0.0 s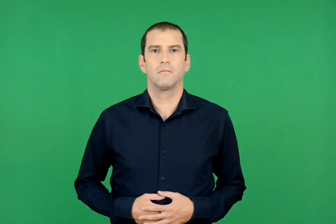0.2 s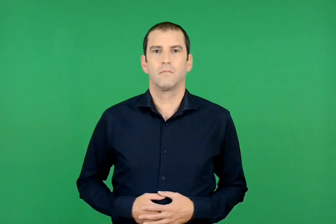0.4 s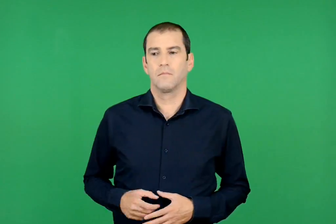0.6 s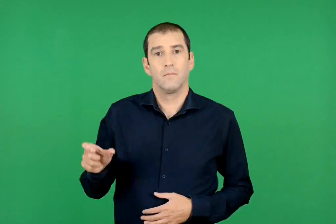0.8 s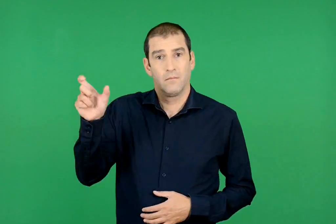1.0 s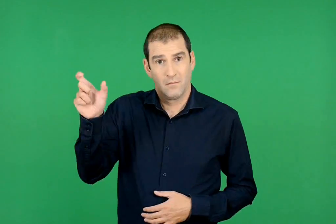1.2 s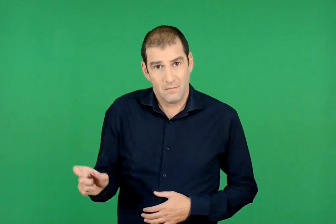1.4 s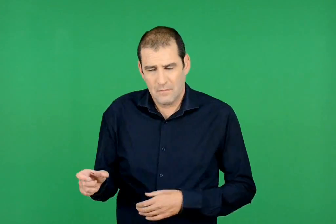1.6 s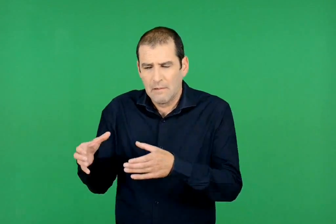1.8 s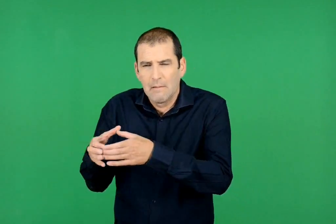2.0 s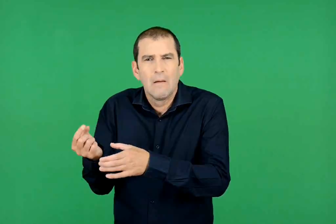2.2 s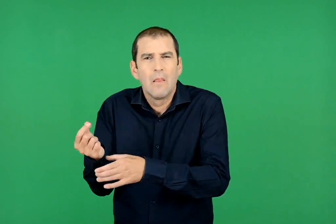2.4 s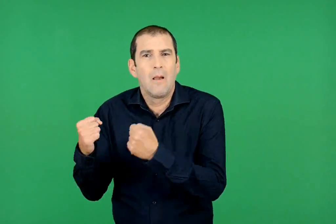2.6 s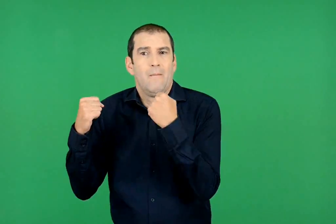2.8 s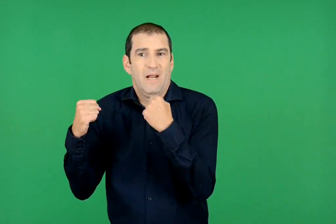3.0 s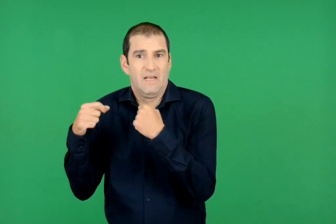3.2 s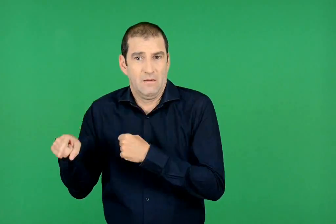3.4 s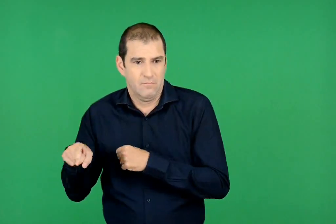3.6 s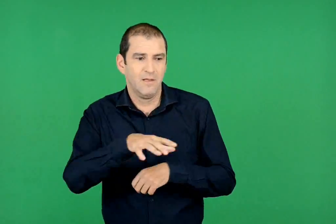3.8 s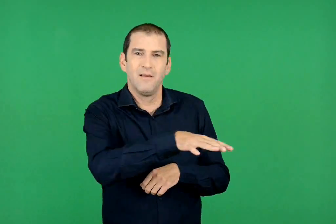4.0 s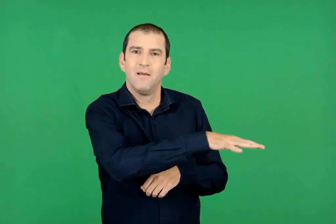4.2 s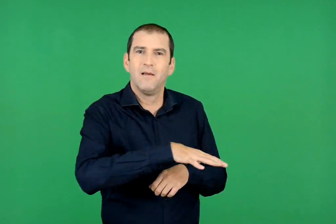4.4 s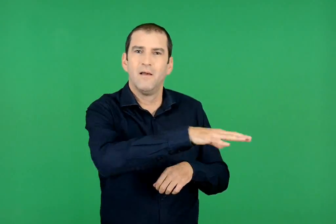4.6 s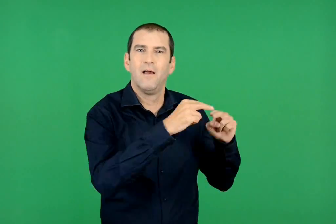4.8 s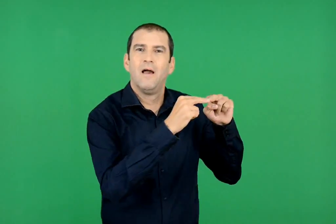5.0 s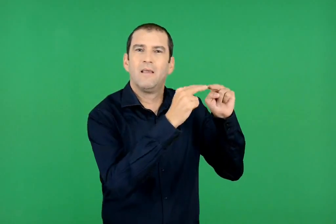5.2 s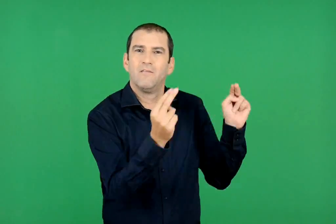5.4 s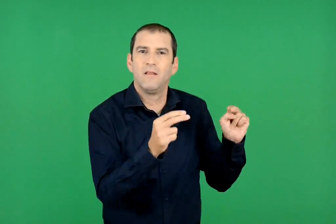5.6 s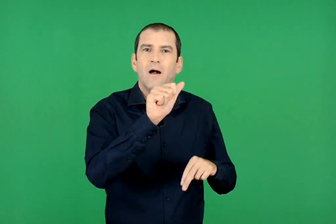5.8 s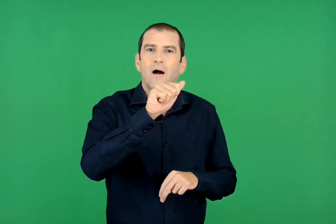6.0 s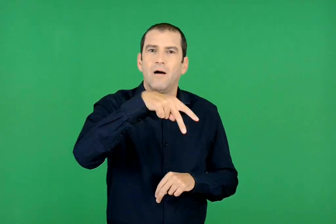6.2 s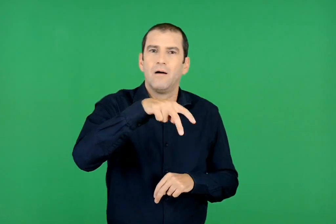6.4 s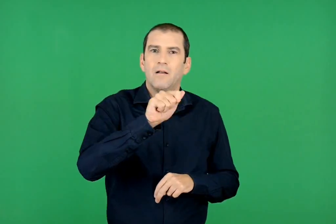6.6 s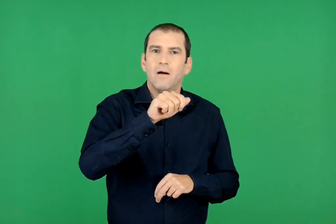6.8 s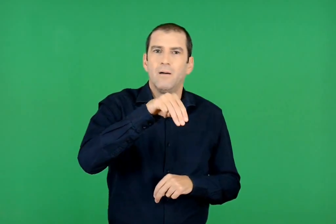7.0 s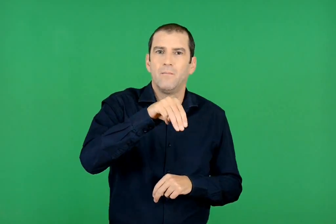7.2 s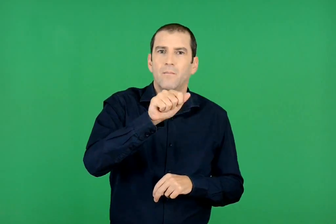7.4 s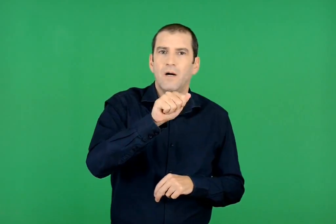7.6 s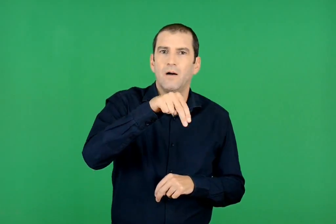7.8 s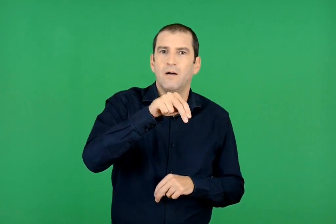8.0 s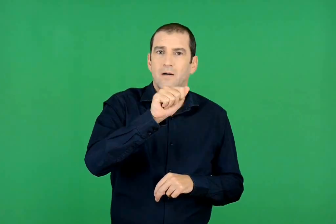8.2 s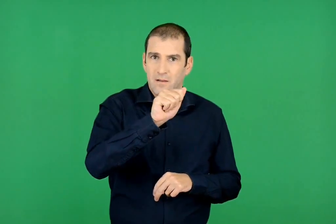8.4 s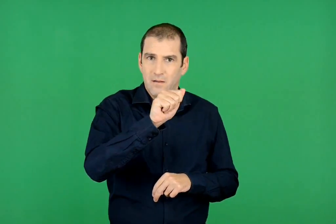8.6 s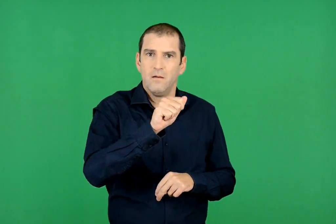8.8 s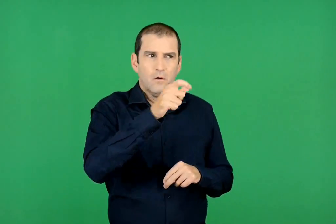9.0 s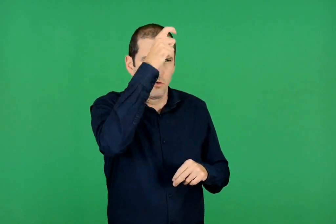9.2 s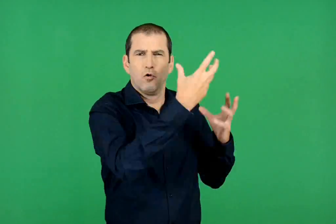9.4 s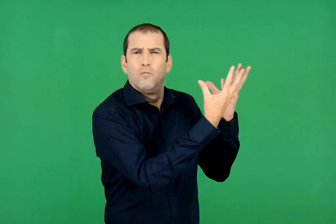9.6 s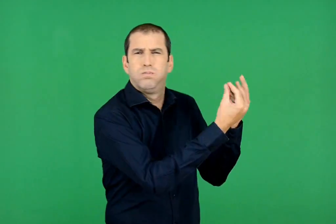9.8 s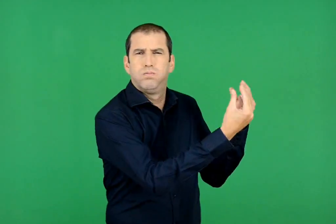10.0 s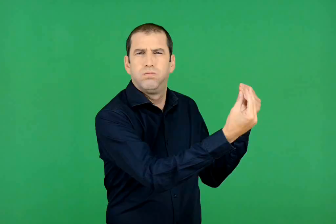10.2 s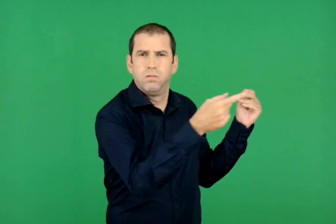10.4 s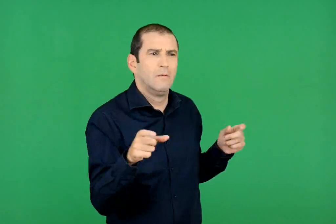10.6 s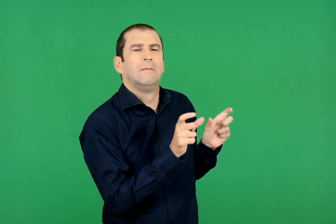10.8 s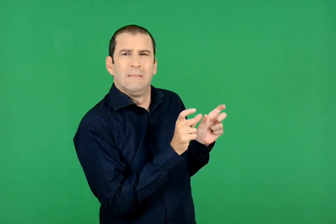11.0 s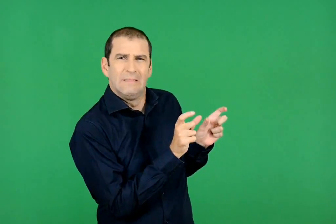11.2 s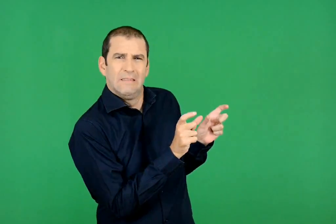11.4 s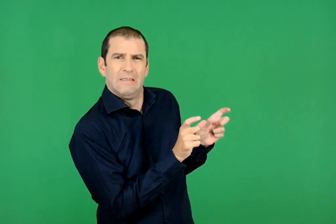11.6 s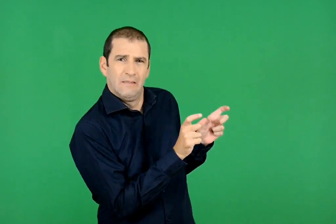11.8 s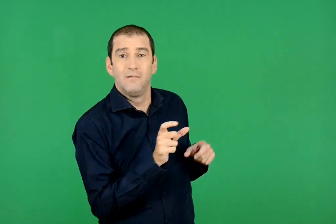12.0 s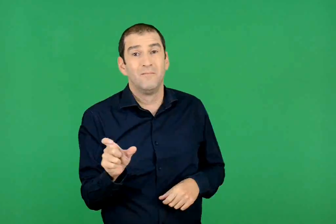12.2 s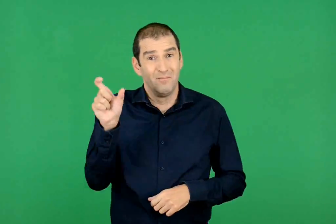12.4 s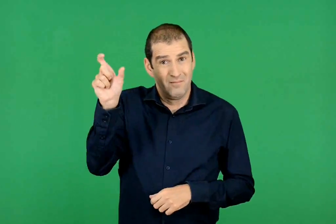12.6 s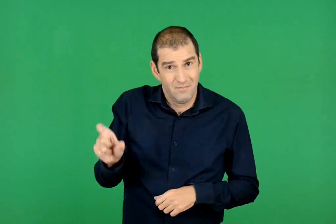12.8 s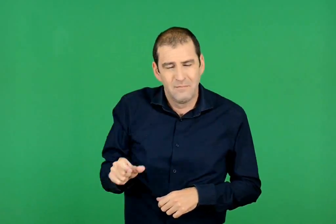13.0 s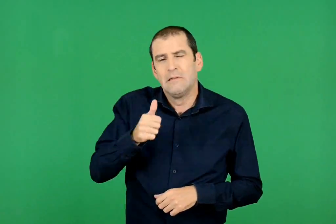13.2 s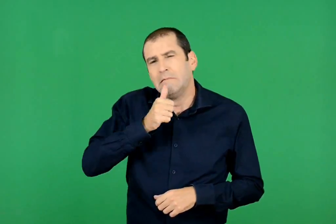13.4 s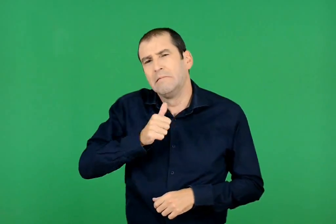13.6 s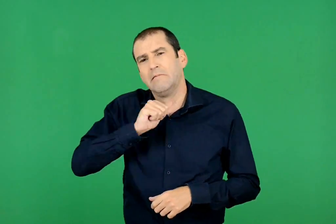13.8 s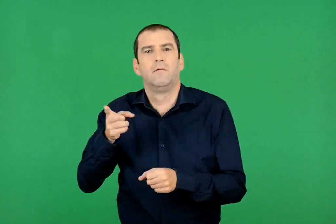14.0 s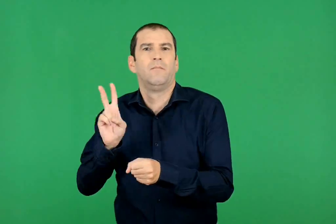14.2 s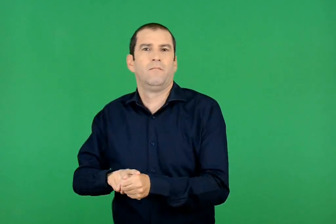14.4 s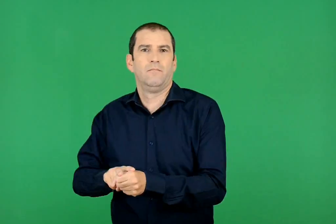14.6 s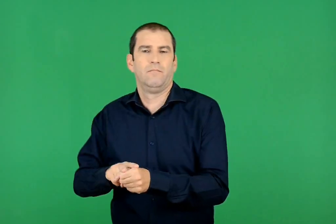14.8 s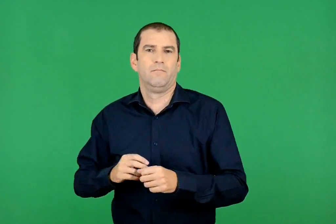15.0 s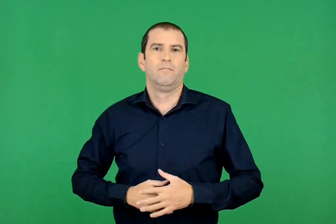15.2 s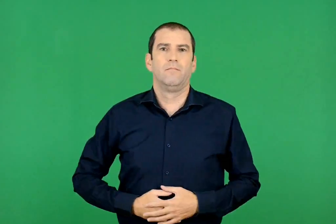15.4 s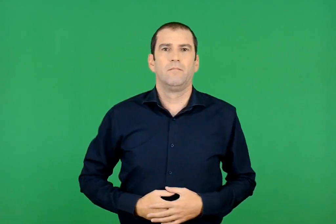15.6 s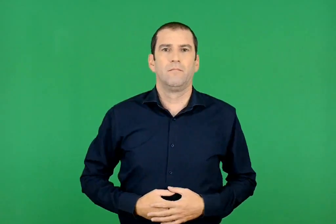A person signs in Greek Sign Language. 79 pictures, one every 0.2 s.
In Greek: με λίγα παλικάρια αντιστάθηκε στο γεφύρι της αλαμάνας στους πολυπληθέστερους τούρκους. ο θάνατός του υπήρξε μαρτυρικός
